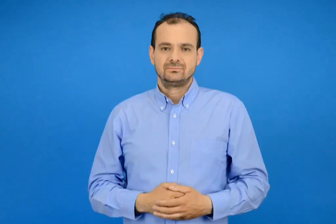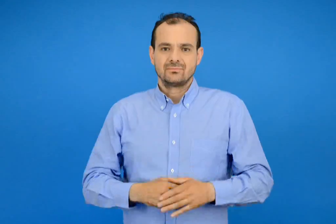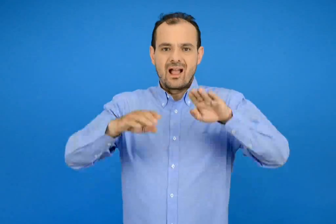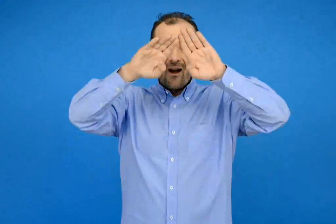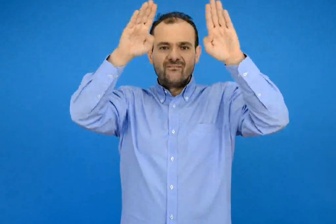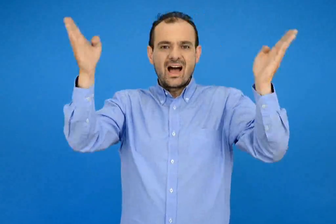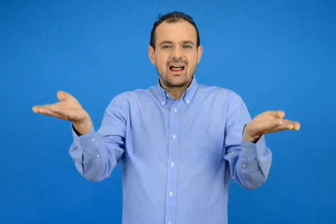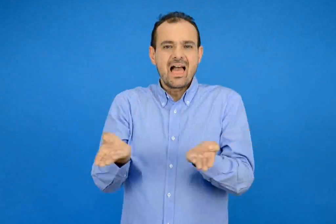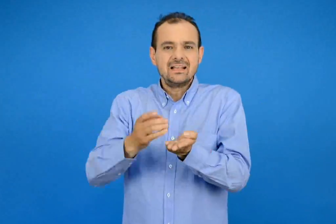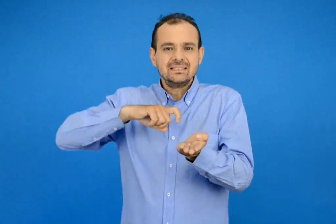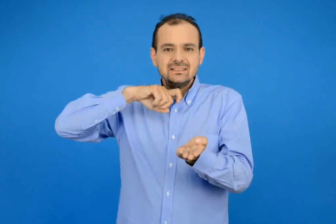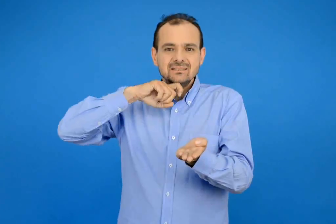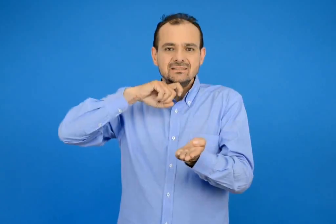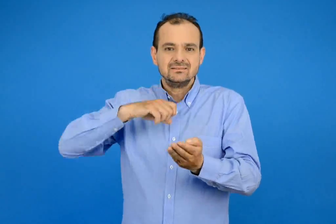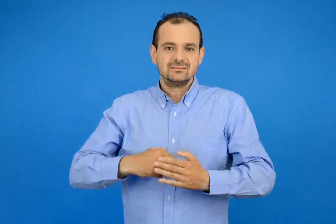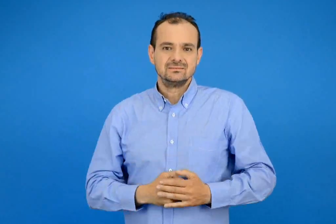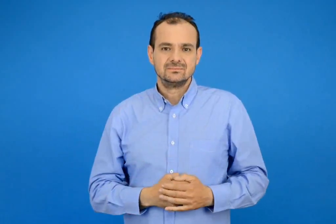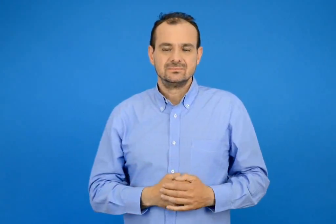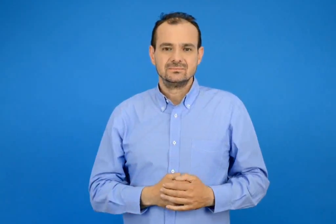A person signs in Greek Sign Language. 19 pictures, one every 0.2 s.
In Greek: βαρέλι
